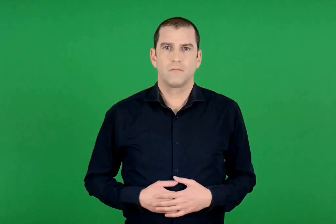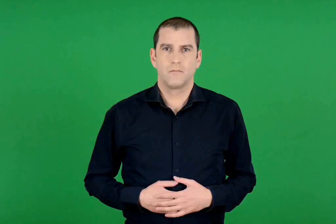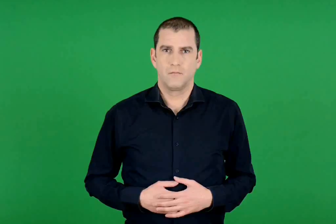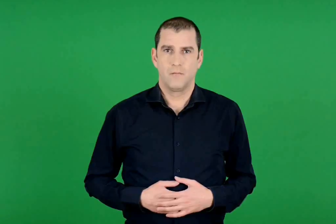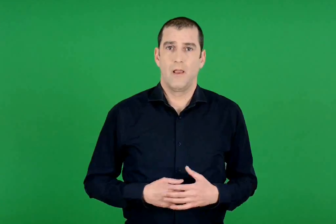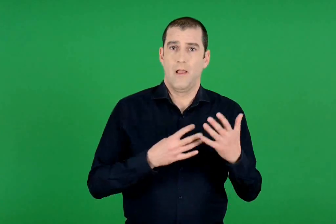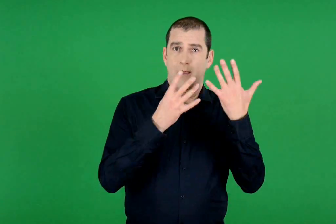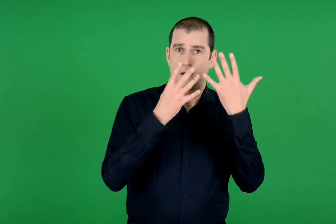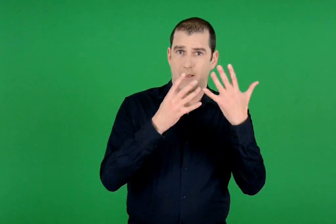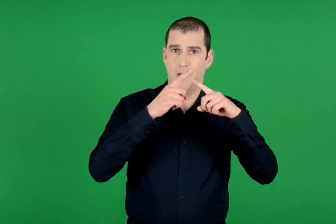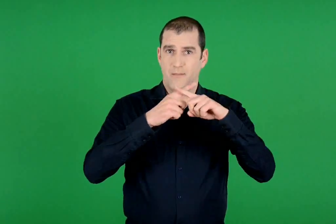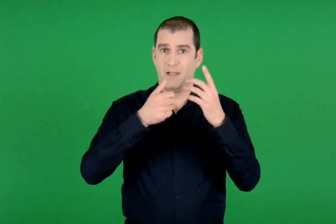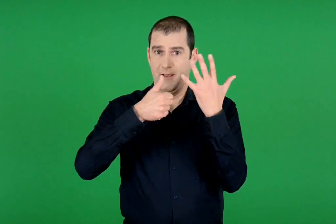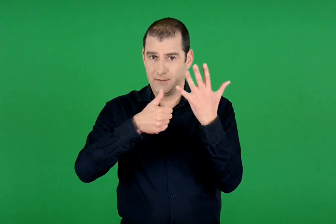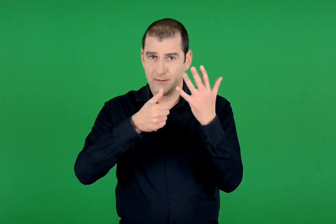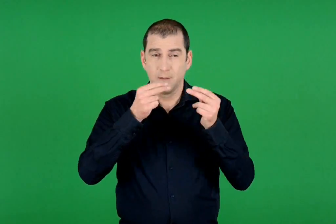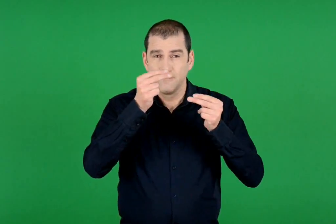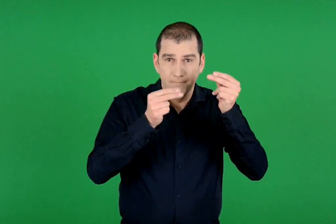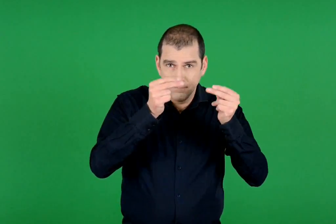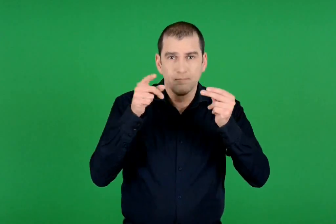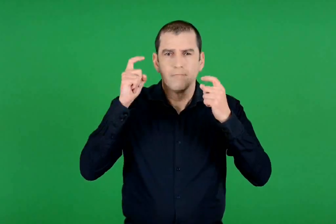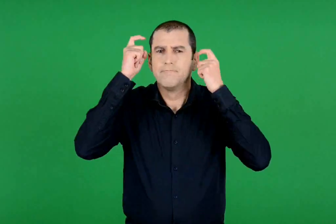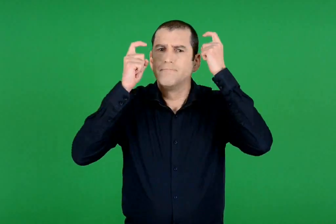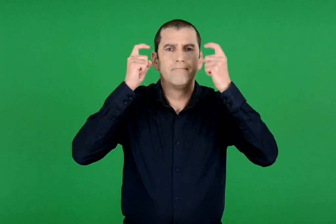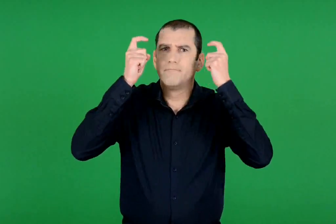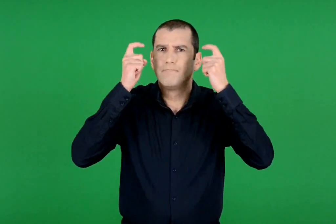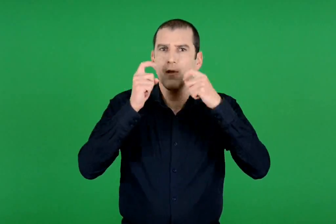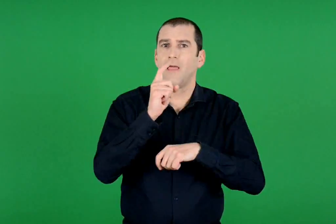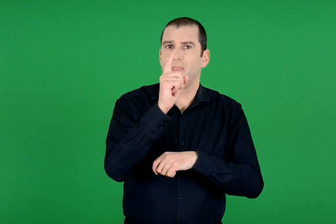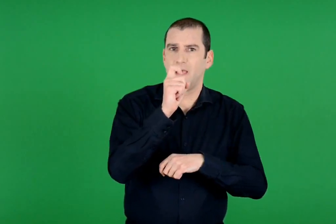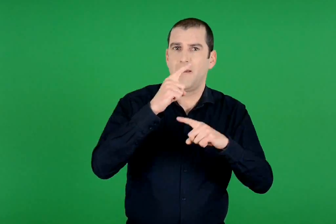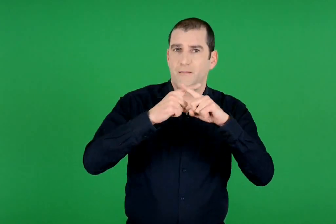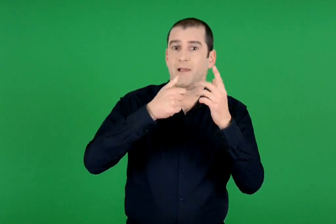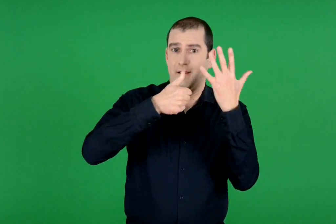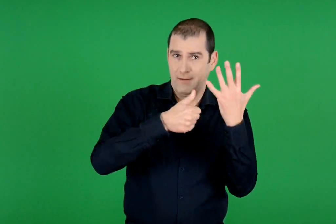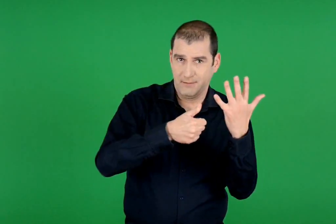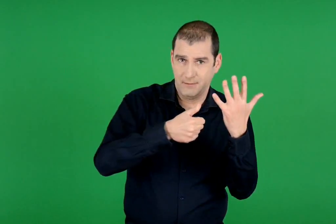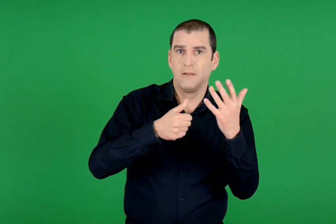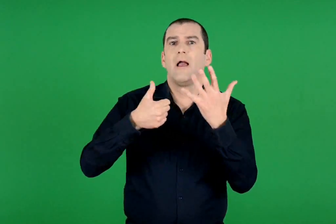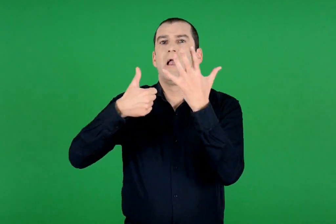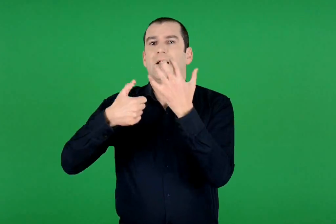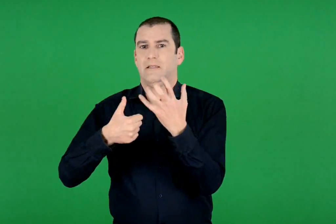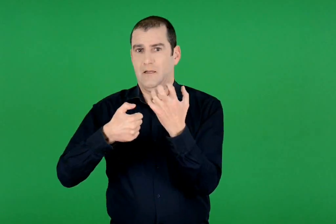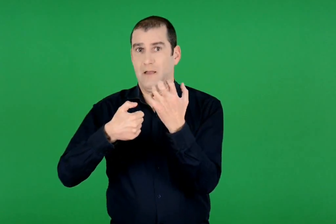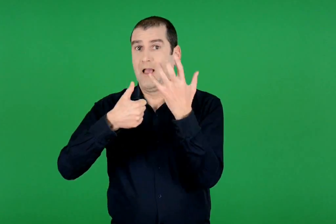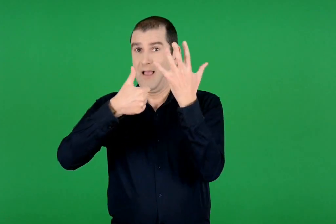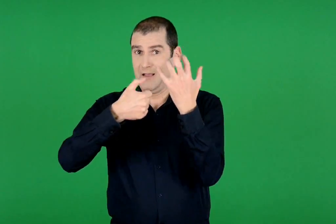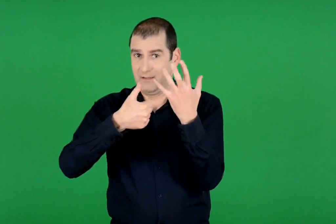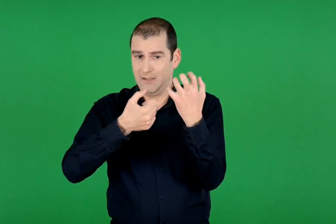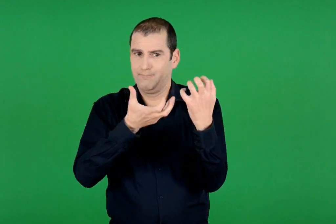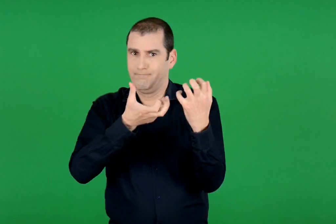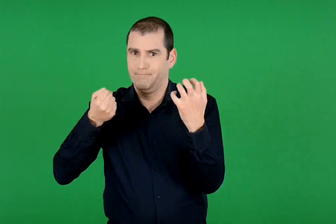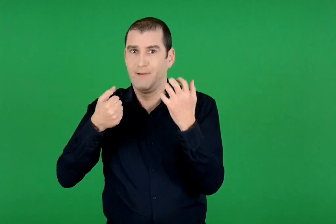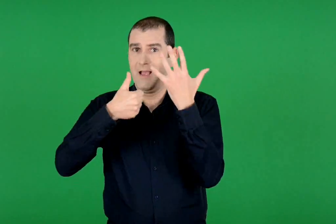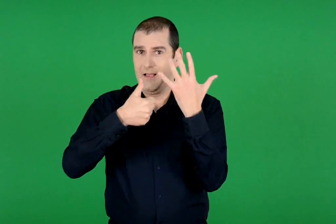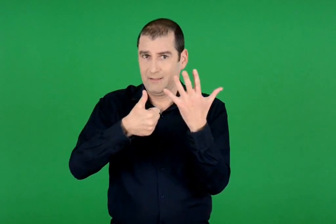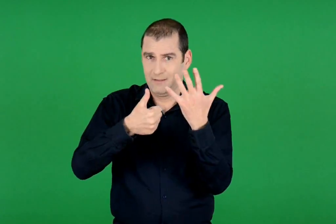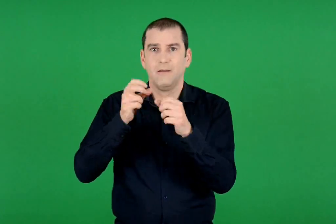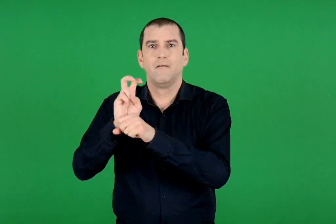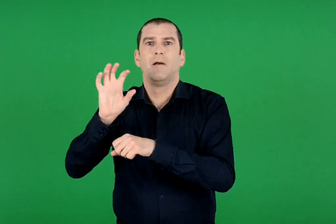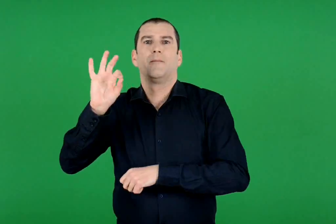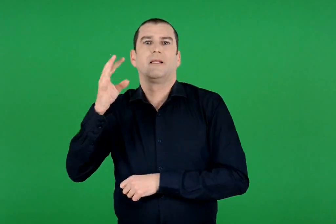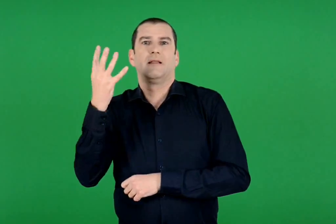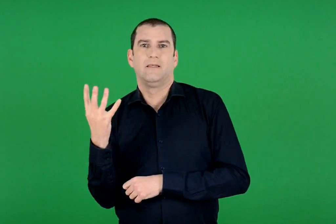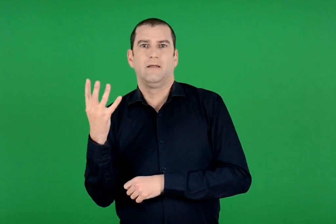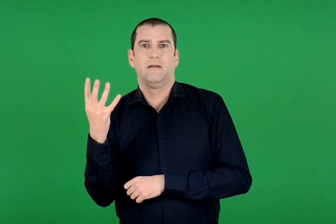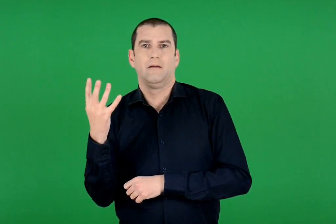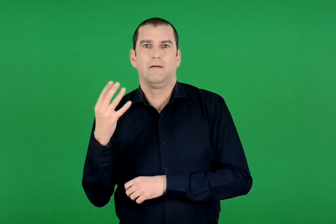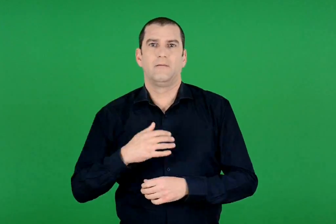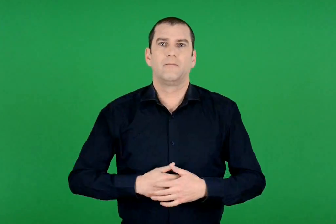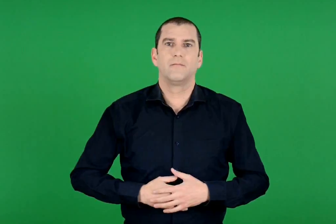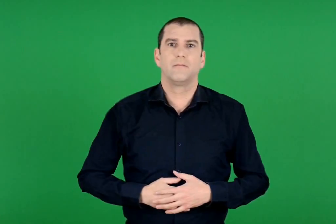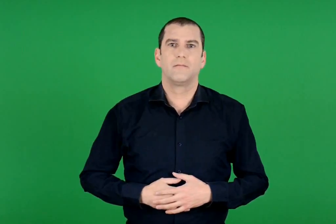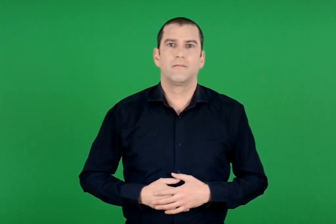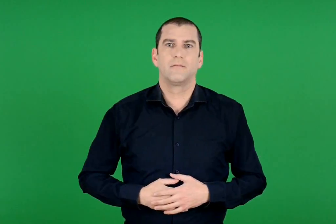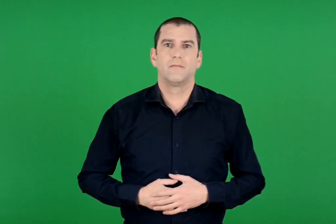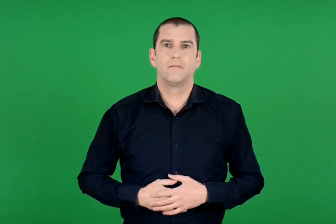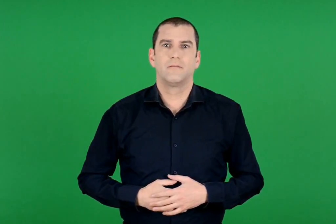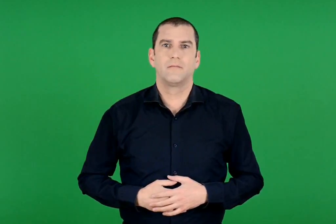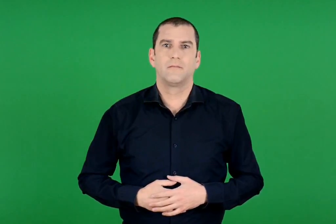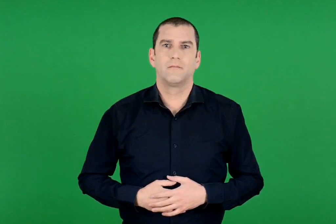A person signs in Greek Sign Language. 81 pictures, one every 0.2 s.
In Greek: για να υπολογίσει το 9 x 6 , σκέφτεται 10 x 6 = 60 , 60 – 6 = 54
